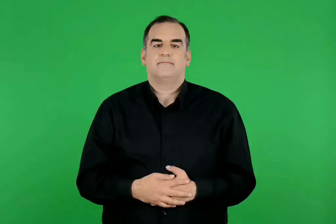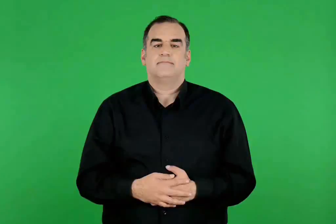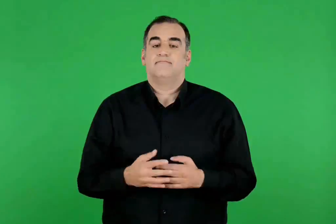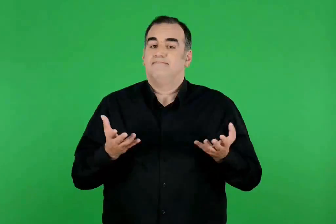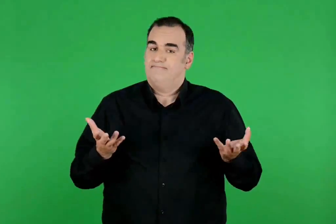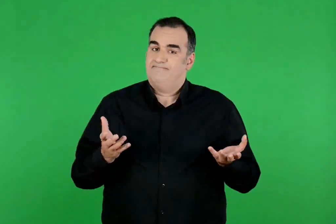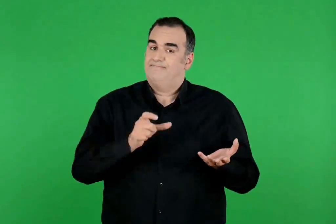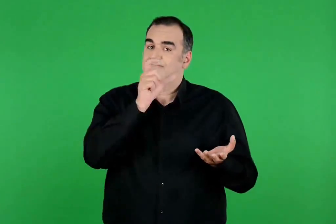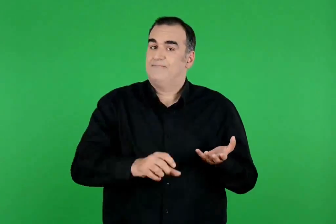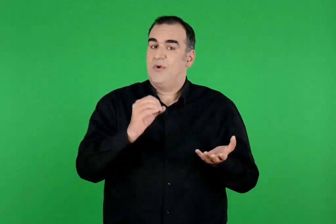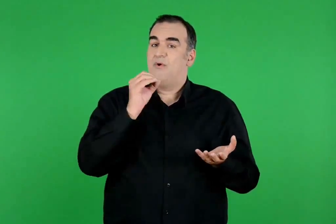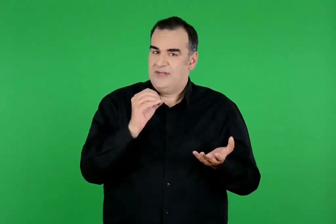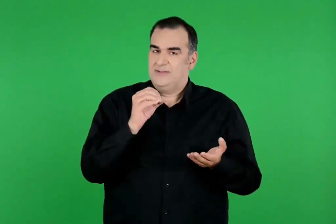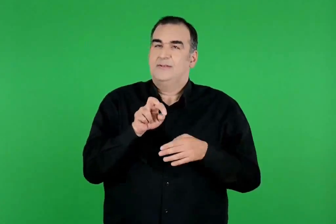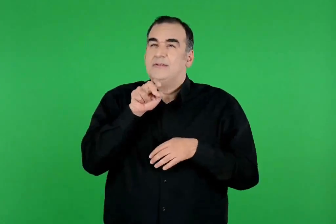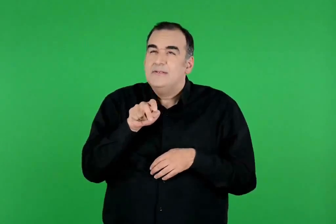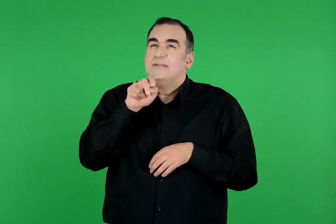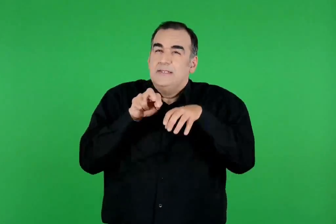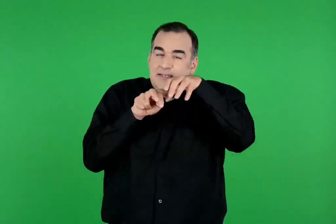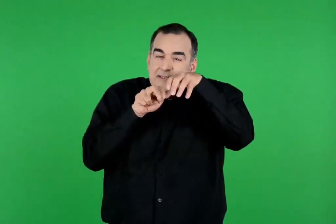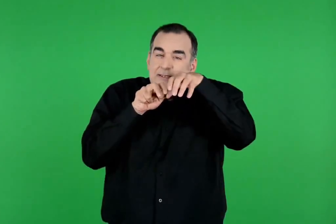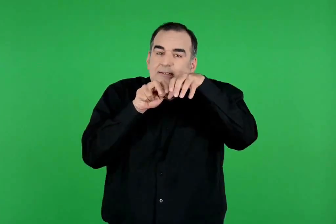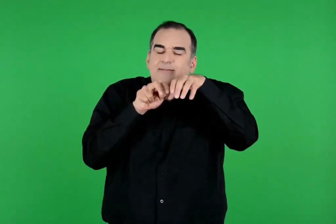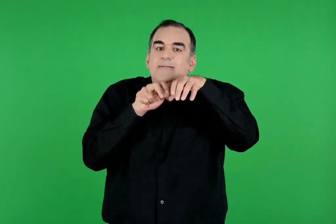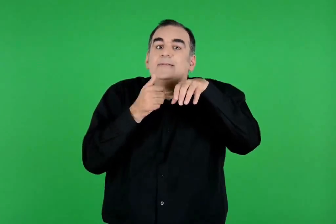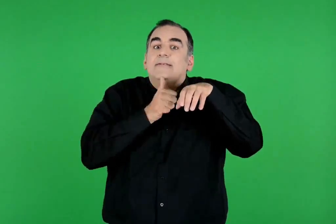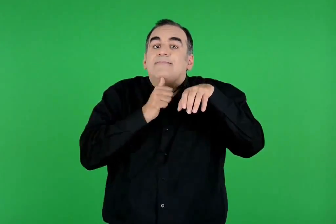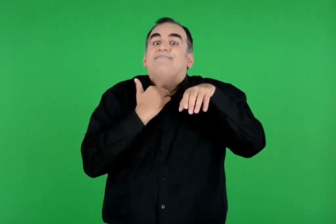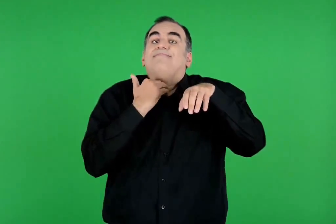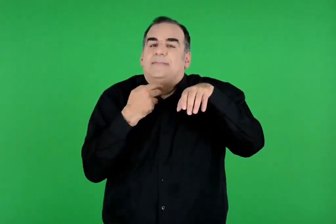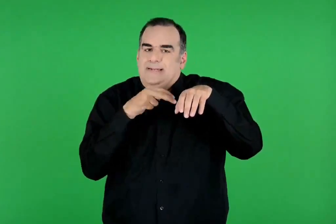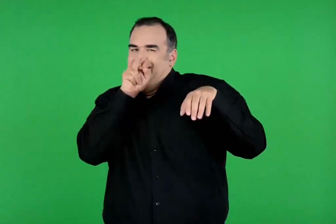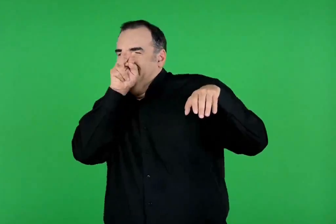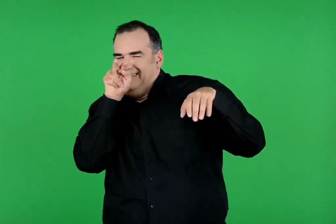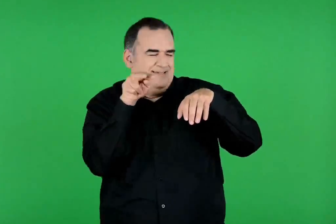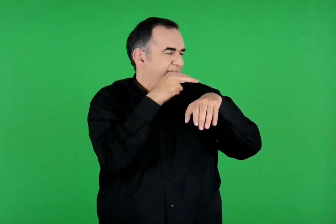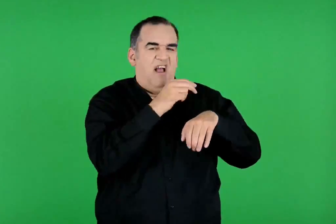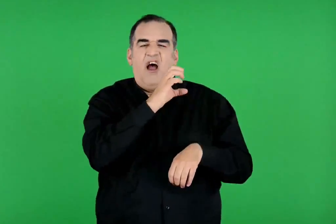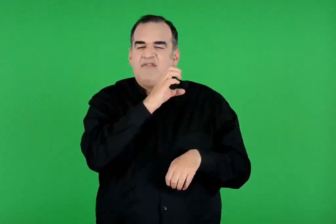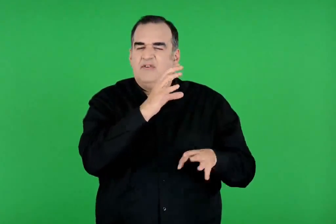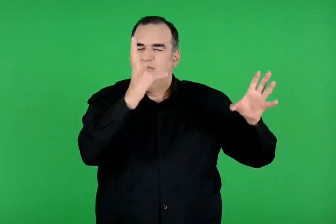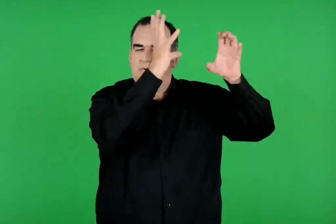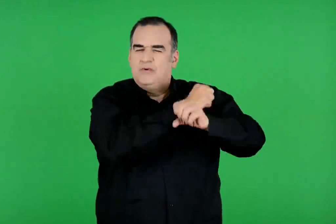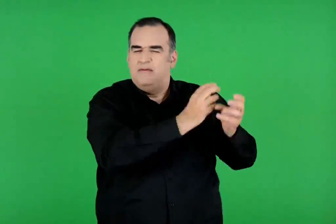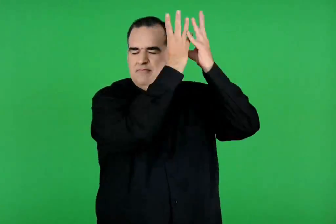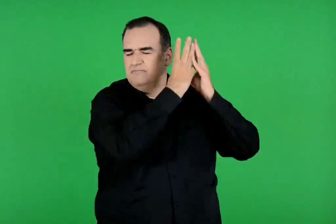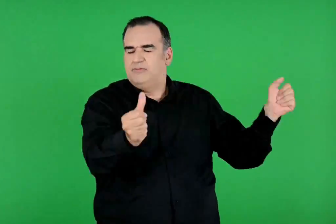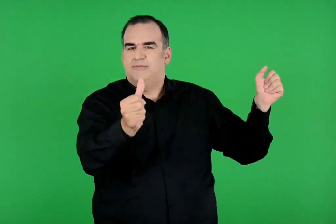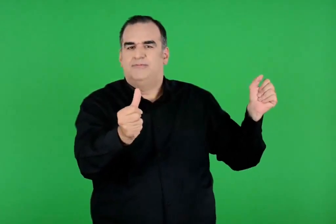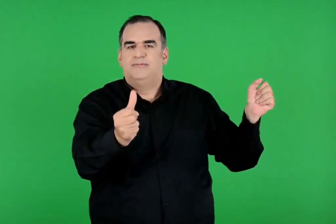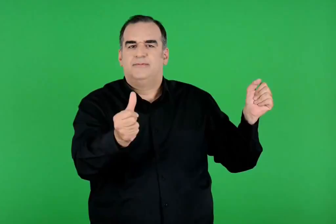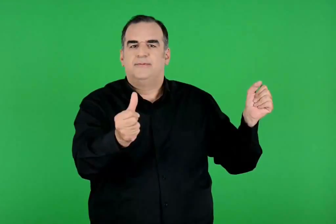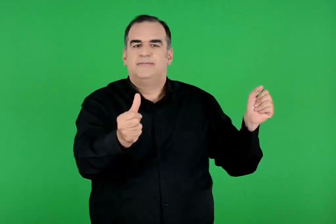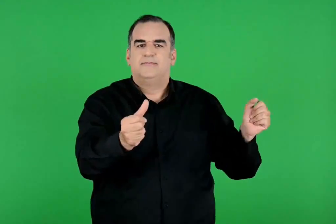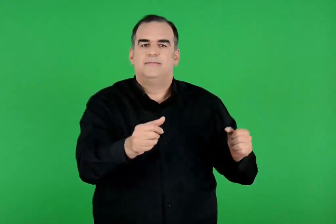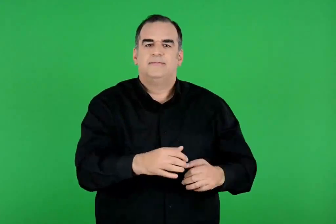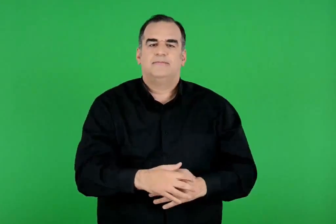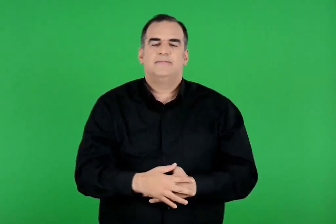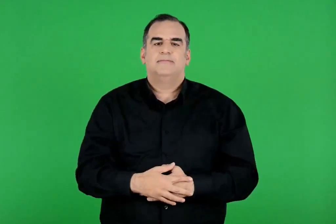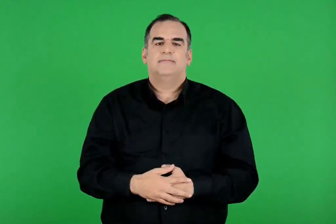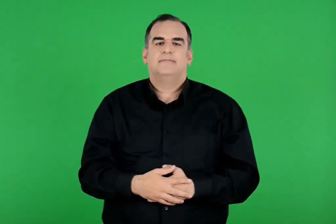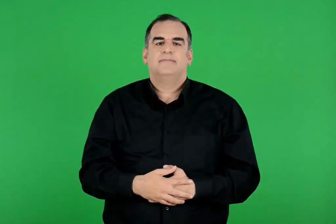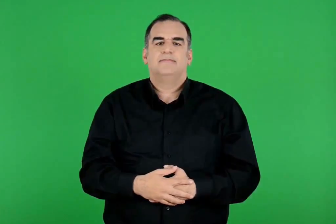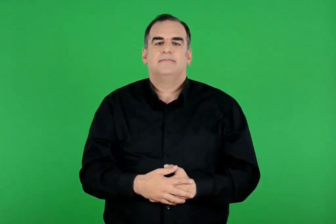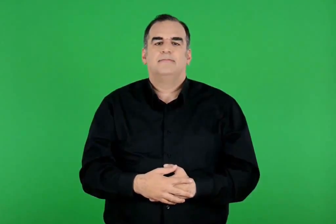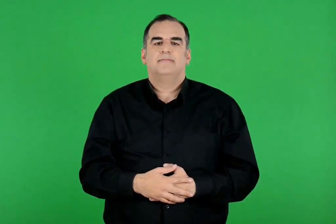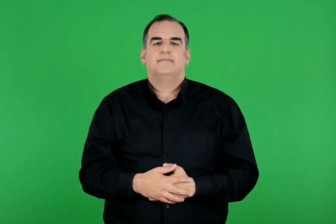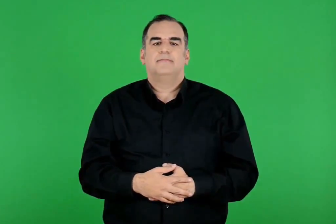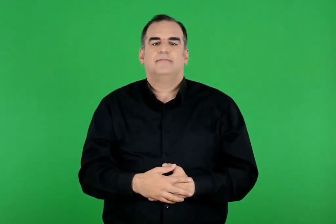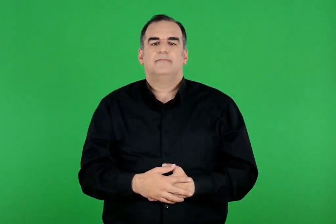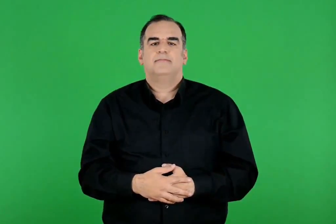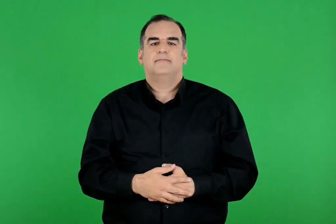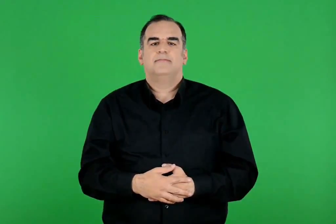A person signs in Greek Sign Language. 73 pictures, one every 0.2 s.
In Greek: ο ορφέας όμως , λίγο πριν βγει από τον άδη , δεν άντεξε και γύρισε να δει την ευρυδίκη. εκείνη τότε χάθηκε για πάντα στο σκοτάδι
